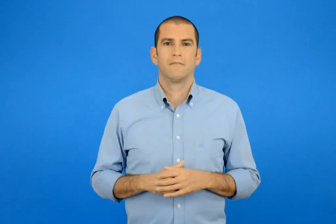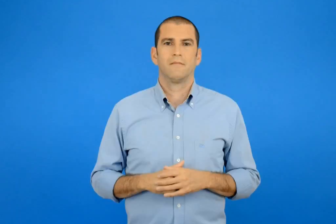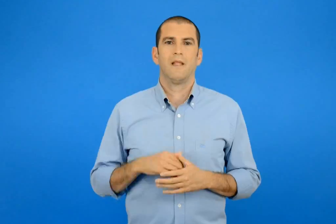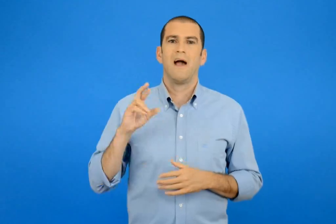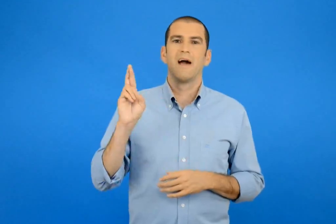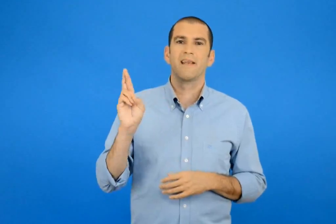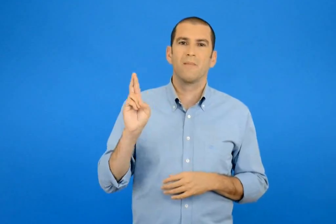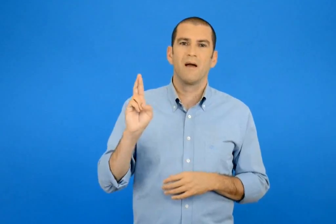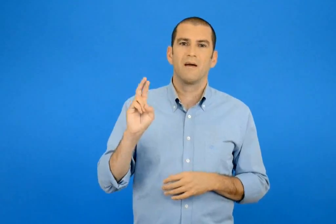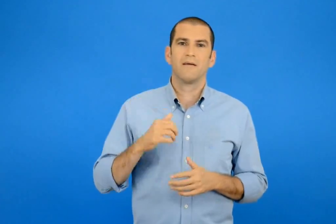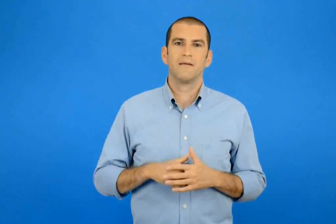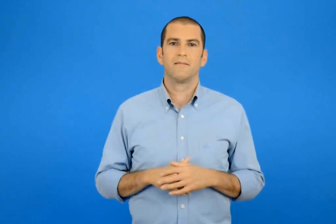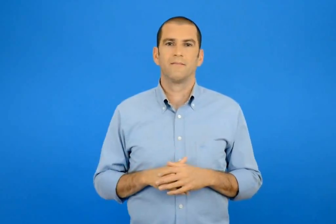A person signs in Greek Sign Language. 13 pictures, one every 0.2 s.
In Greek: ρήμα
